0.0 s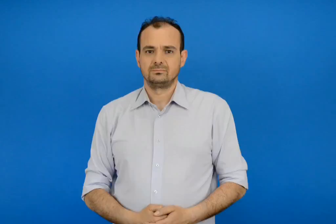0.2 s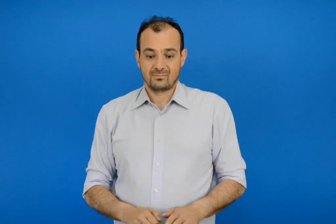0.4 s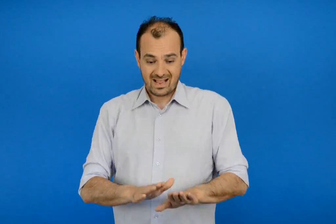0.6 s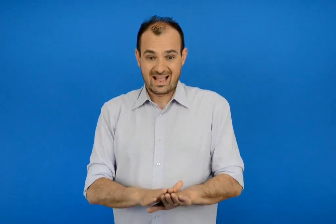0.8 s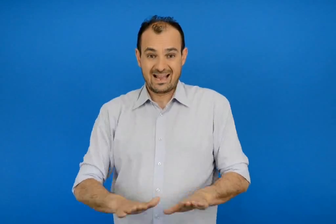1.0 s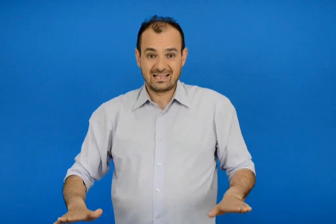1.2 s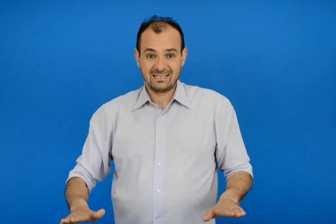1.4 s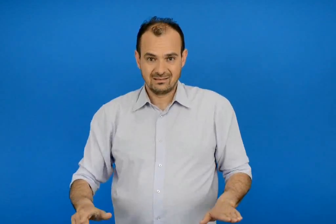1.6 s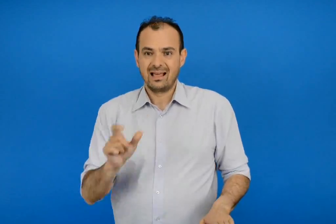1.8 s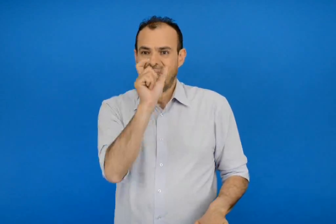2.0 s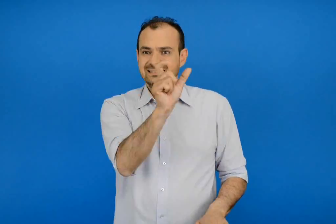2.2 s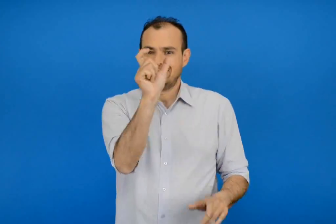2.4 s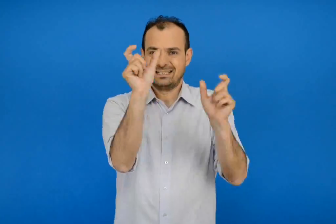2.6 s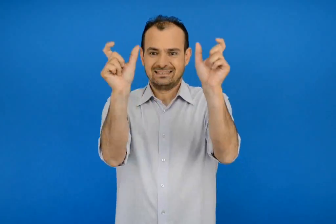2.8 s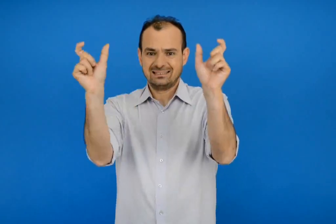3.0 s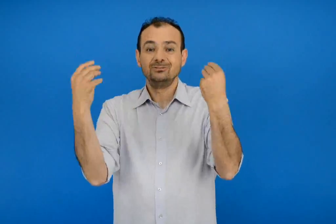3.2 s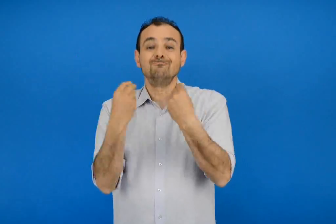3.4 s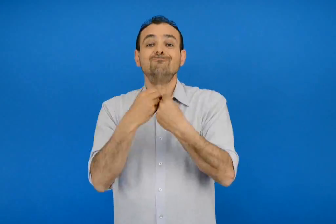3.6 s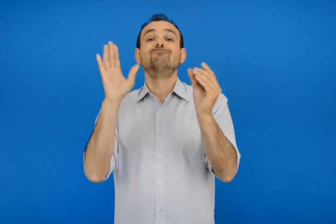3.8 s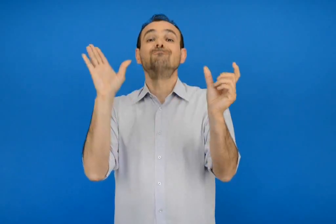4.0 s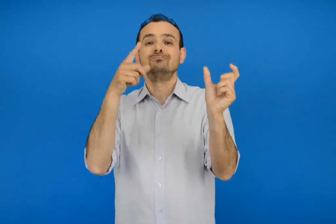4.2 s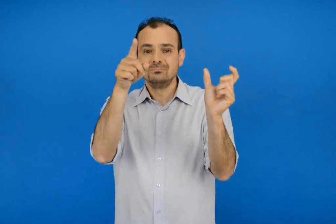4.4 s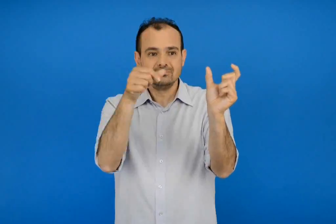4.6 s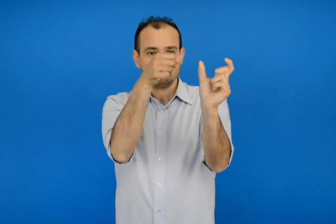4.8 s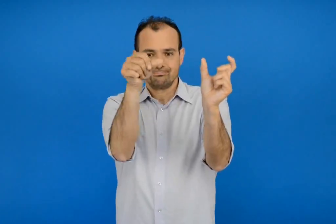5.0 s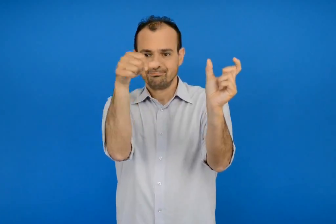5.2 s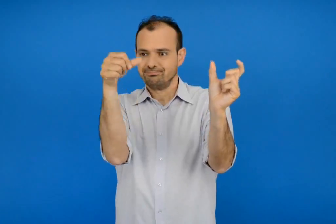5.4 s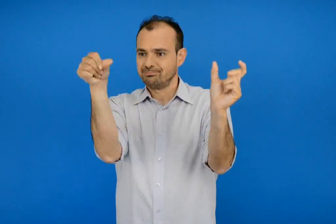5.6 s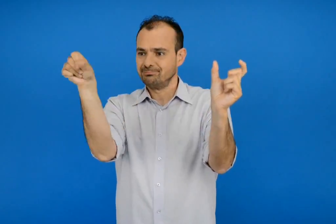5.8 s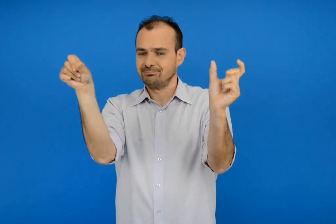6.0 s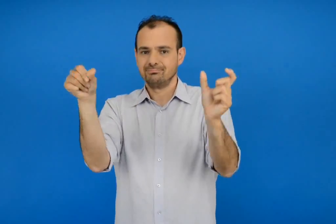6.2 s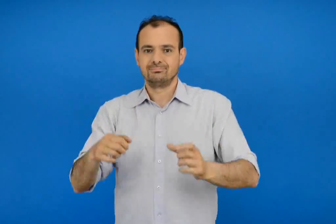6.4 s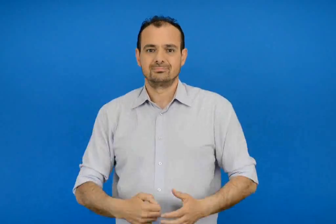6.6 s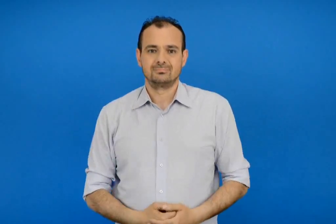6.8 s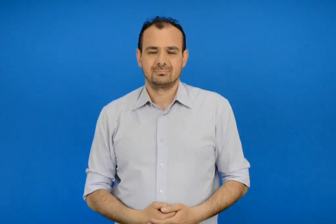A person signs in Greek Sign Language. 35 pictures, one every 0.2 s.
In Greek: διάγραψε τις λέξεις που δεν ταιριάζουν σε χαλί
